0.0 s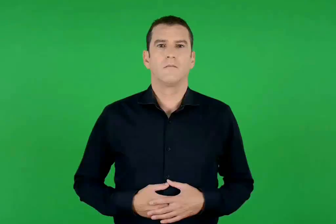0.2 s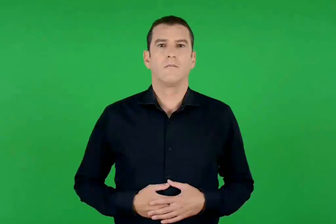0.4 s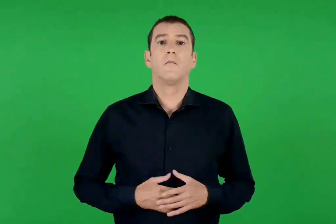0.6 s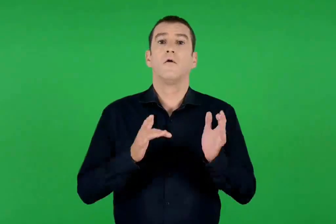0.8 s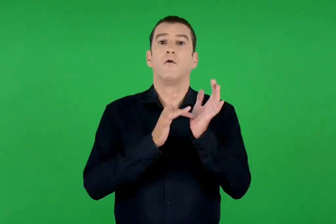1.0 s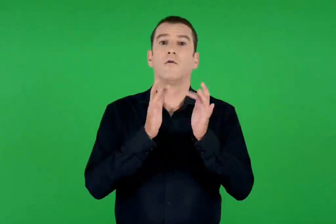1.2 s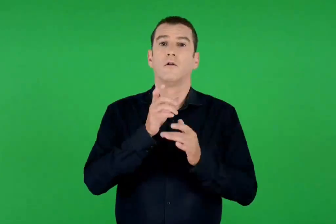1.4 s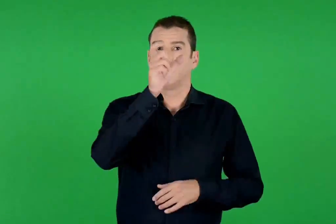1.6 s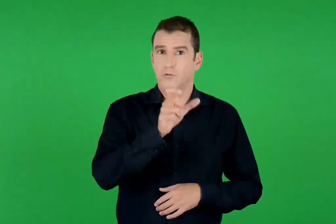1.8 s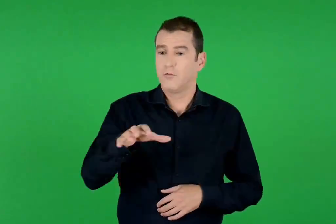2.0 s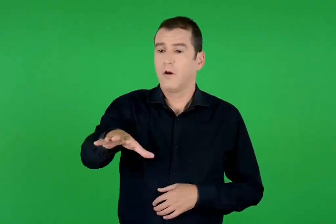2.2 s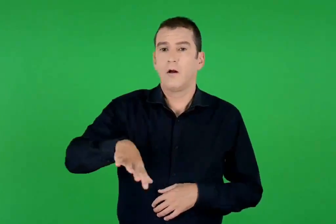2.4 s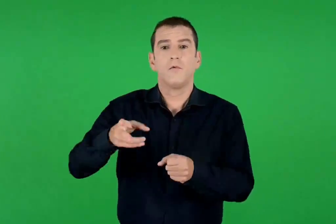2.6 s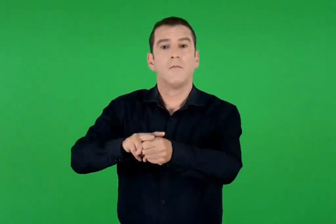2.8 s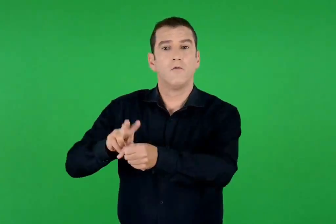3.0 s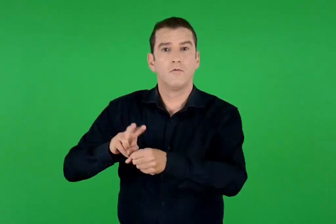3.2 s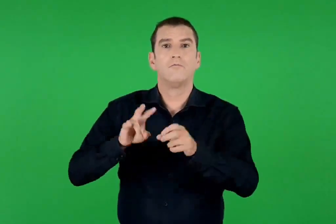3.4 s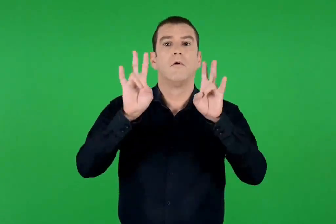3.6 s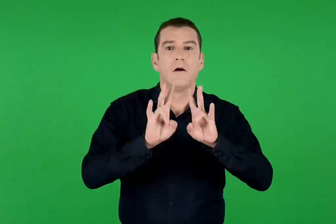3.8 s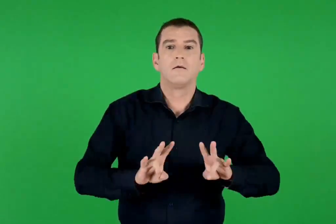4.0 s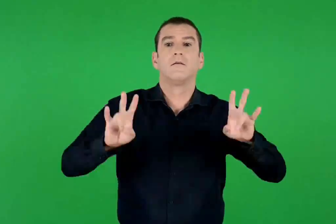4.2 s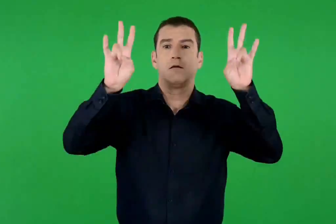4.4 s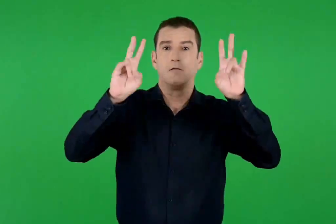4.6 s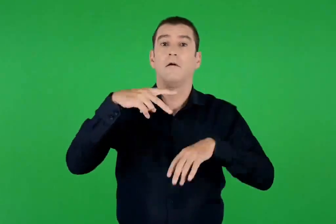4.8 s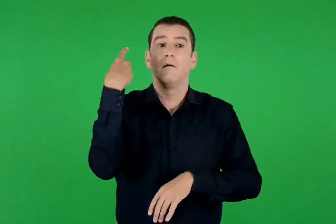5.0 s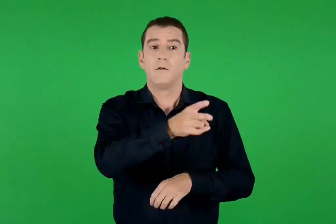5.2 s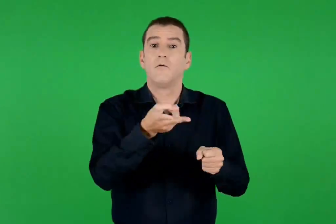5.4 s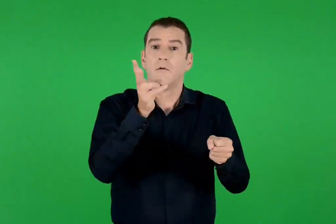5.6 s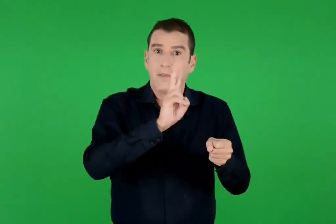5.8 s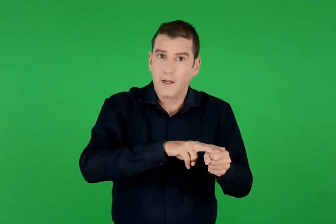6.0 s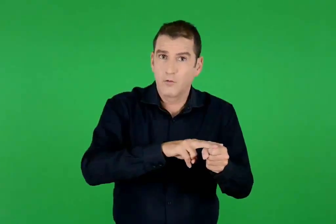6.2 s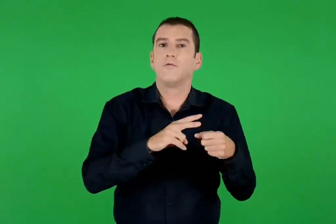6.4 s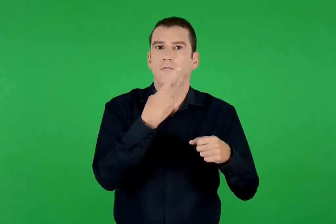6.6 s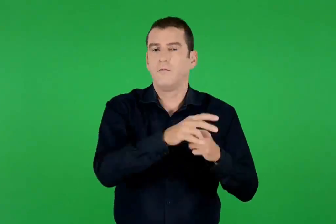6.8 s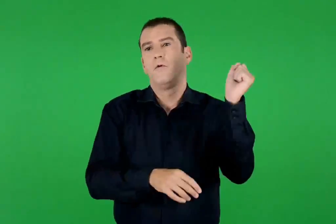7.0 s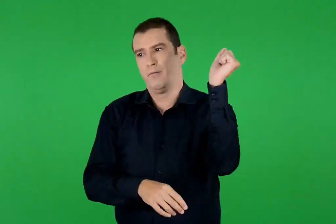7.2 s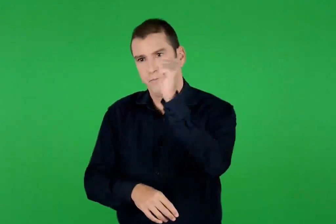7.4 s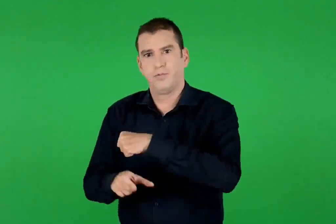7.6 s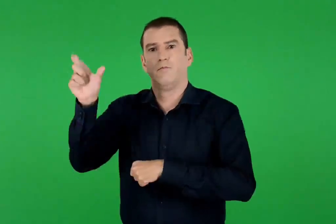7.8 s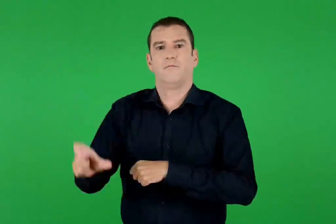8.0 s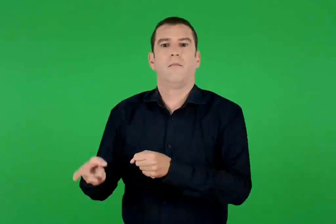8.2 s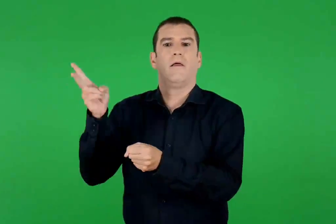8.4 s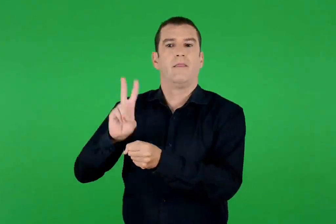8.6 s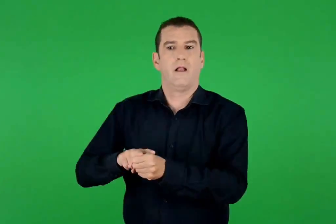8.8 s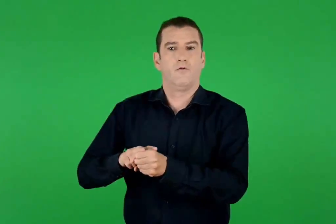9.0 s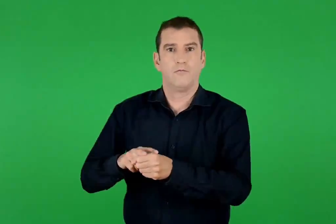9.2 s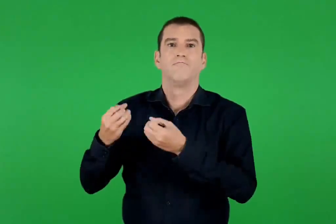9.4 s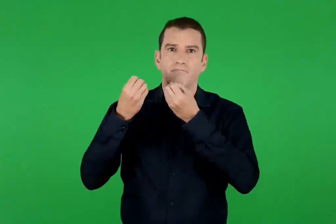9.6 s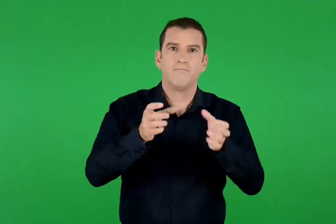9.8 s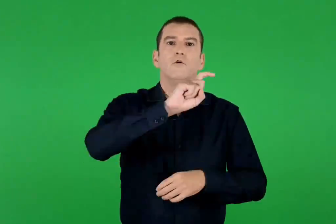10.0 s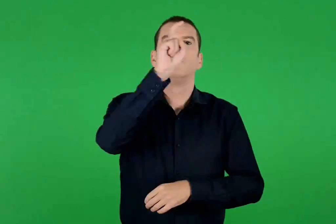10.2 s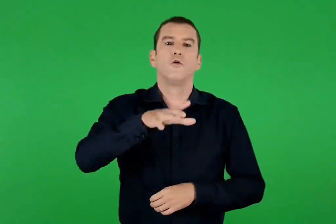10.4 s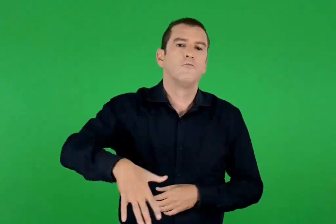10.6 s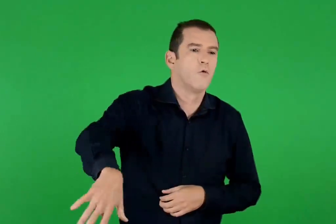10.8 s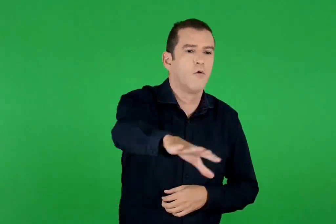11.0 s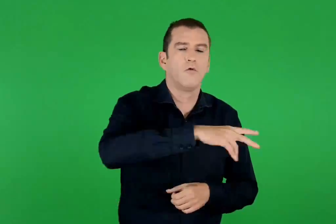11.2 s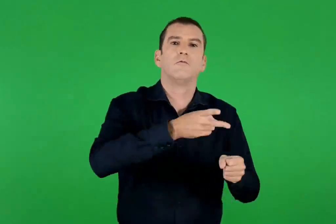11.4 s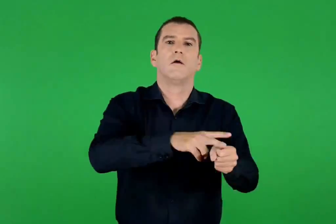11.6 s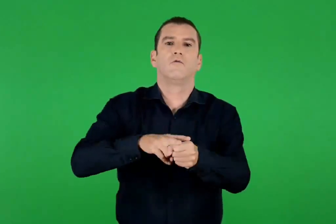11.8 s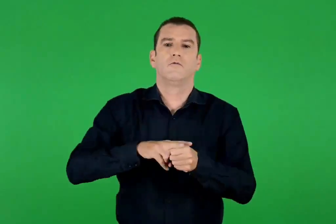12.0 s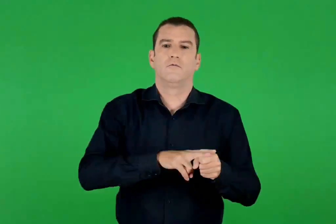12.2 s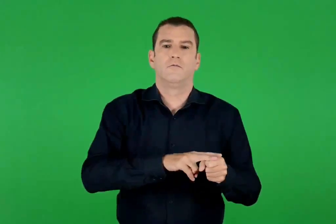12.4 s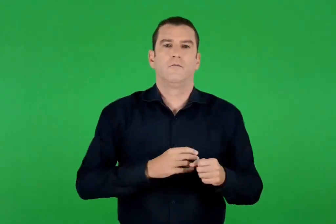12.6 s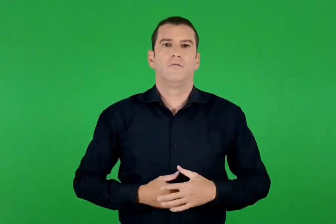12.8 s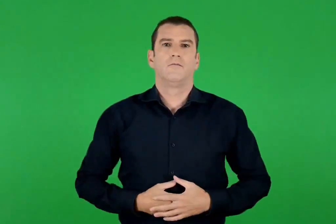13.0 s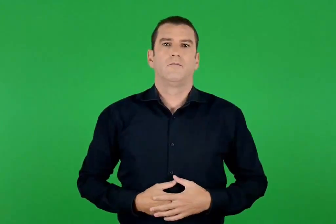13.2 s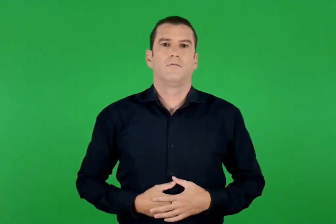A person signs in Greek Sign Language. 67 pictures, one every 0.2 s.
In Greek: ο χριστός αναστήθηκε από τους νεκρούς , νικώντας με τον θάνατό του τον θάνατο και χαρίζοντας τη ζωή σε όλους τους νεκρούς
